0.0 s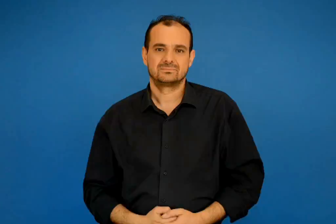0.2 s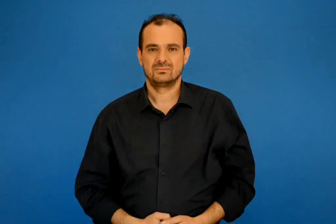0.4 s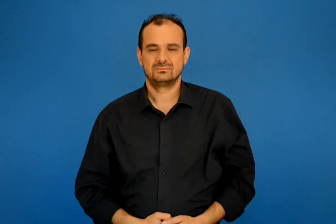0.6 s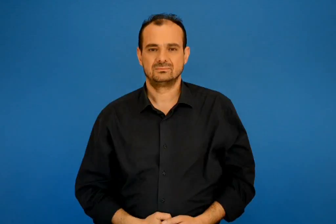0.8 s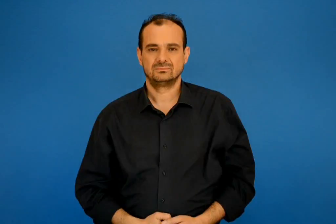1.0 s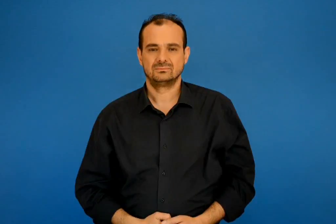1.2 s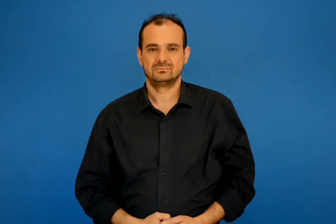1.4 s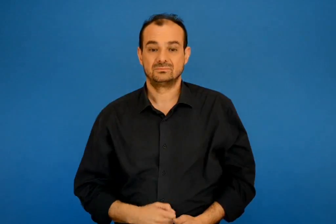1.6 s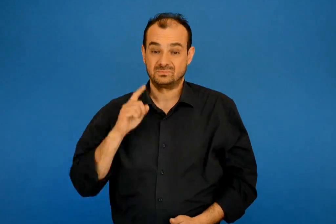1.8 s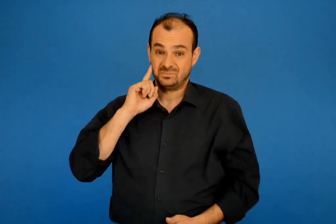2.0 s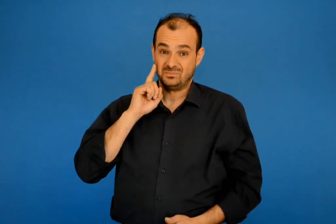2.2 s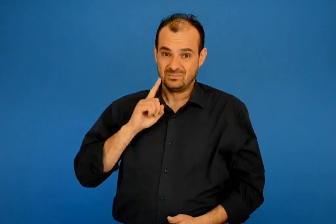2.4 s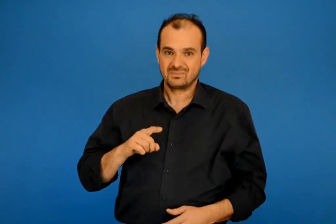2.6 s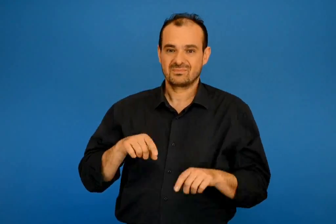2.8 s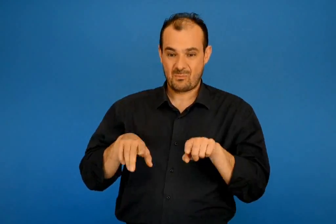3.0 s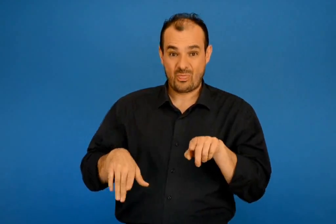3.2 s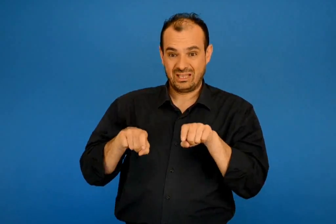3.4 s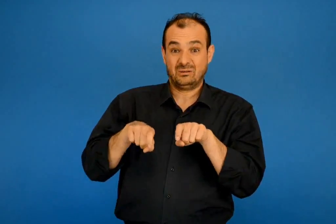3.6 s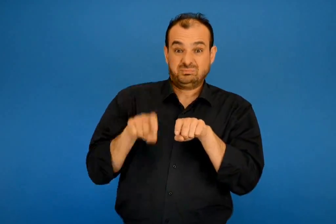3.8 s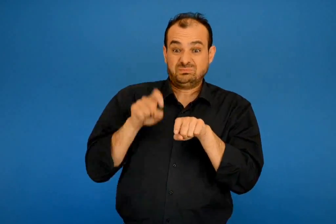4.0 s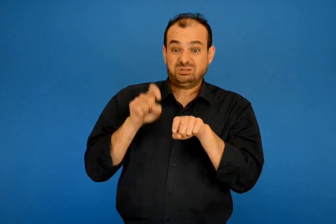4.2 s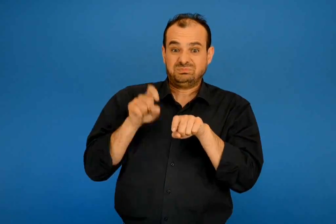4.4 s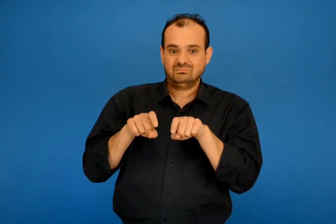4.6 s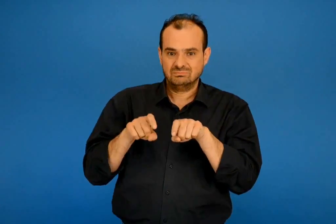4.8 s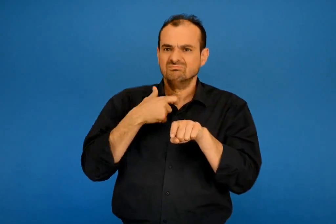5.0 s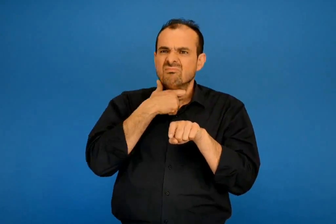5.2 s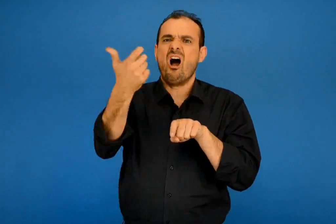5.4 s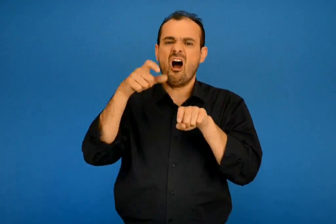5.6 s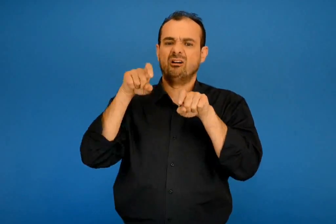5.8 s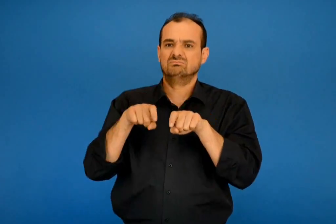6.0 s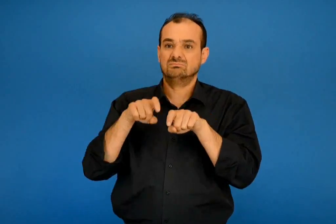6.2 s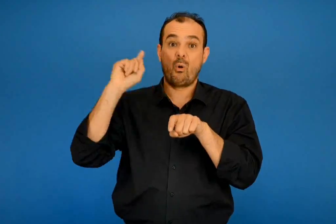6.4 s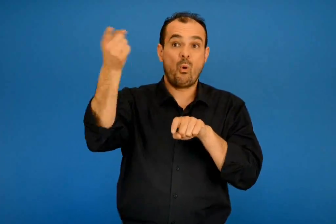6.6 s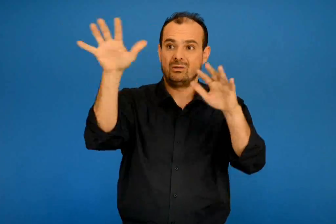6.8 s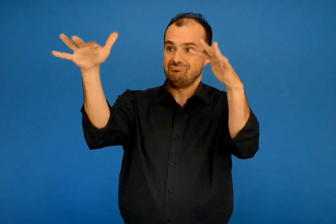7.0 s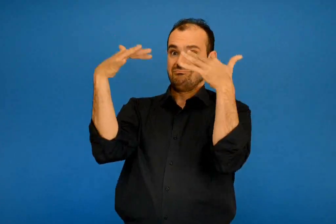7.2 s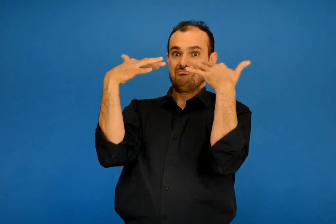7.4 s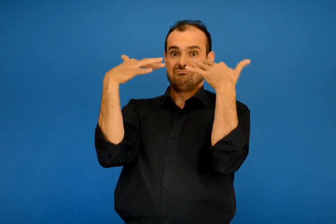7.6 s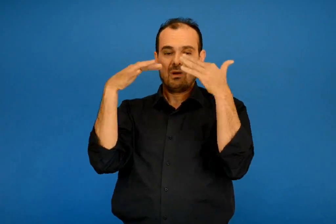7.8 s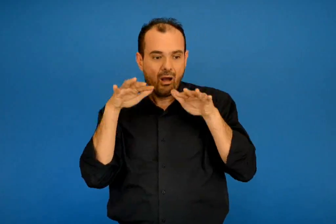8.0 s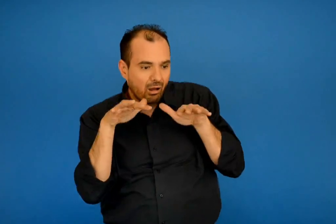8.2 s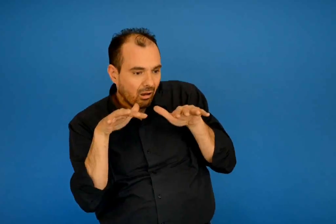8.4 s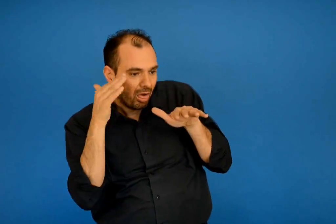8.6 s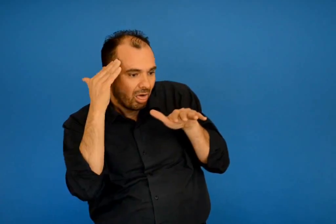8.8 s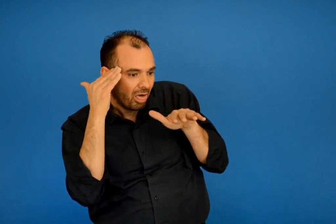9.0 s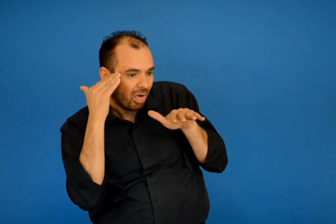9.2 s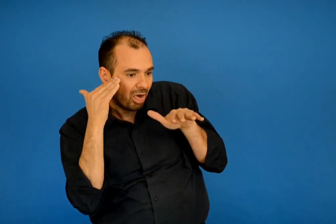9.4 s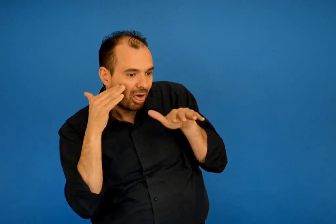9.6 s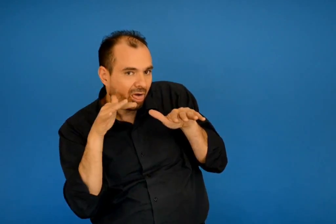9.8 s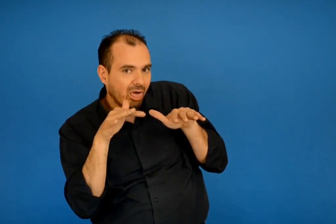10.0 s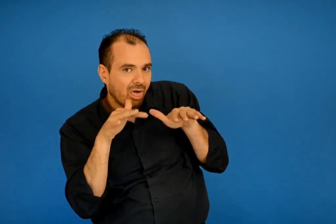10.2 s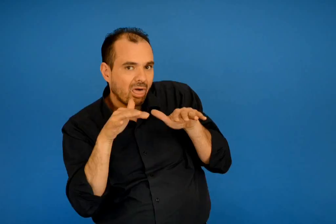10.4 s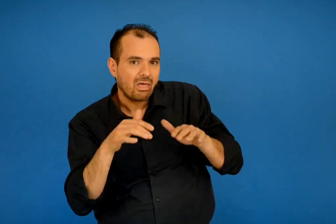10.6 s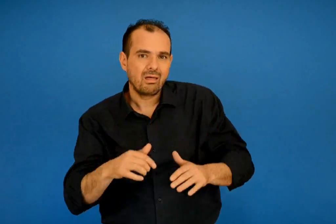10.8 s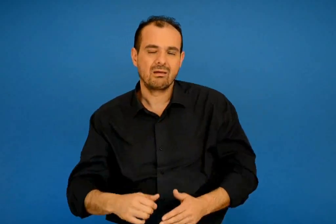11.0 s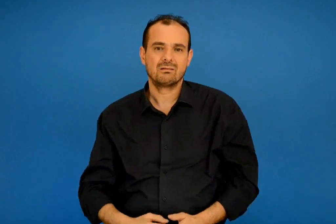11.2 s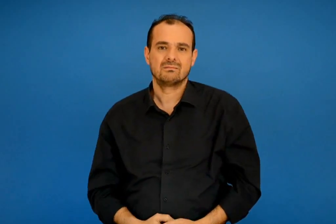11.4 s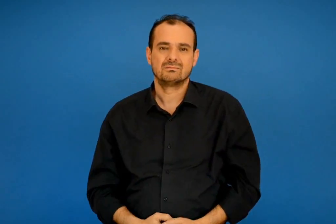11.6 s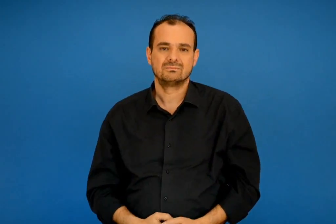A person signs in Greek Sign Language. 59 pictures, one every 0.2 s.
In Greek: το ποδάρι της χτυπά και φωνάζει την κοιτάζουν τα παιδιά κάνουν χάζι
